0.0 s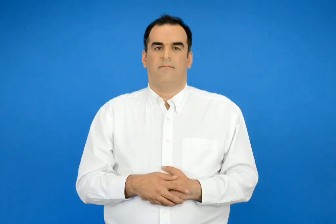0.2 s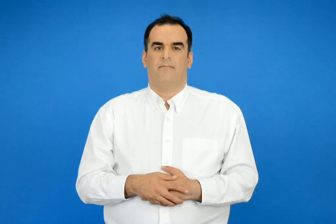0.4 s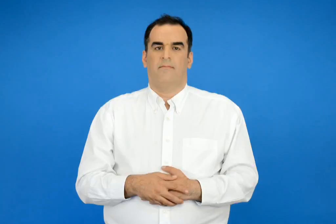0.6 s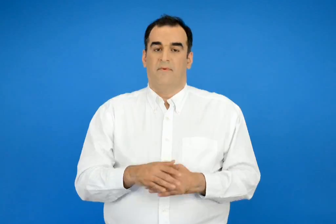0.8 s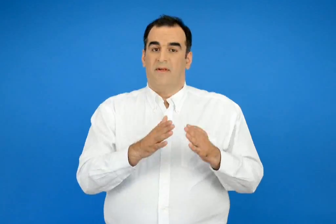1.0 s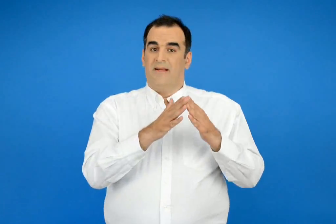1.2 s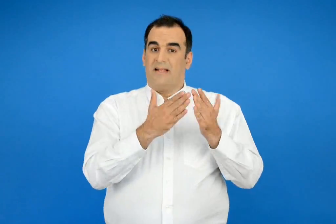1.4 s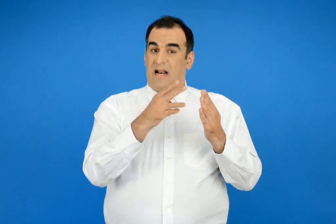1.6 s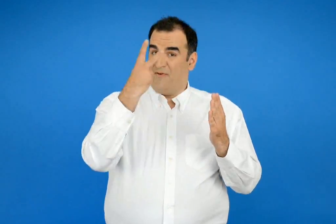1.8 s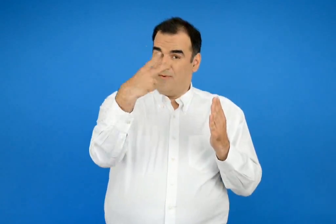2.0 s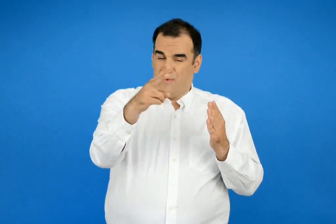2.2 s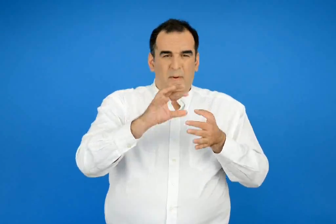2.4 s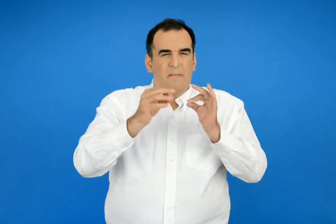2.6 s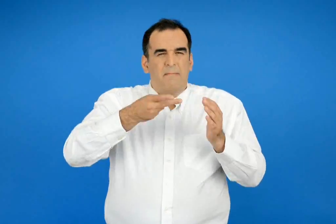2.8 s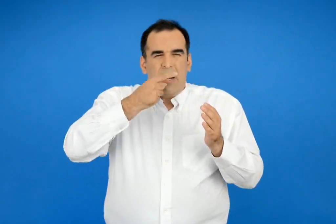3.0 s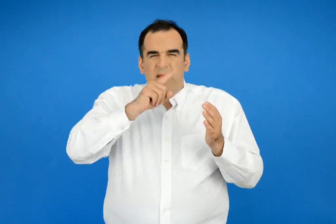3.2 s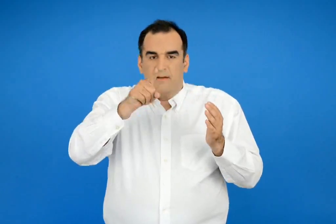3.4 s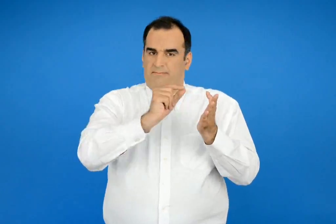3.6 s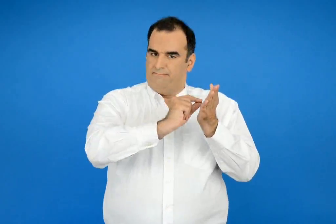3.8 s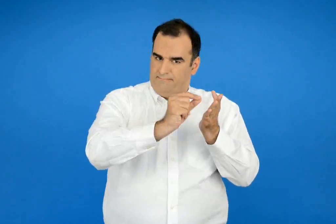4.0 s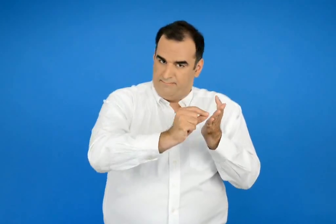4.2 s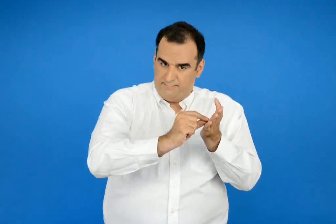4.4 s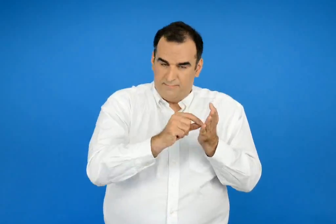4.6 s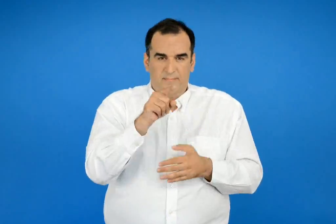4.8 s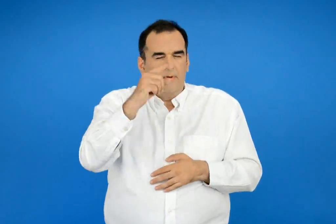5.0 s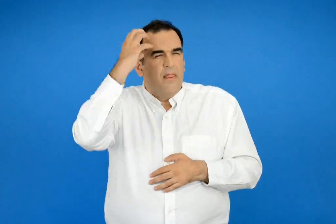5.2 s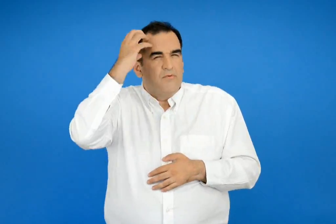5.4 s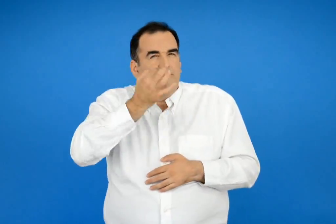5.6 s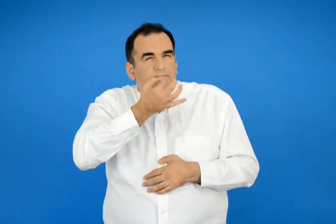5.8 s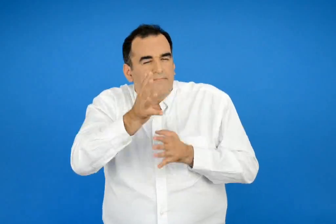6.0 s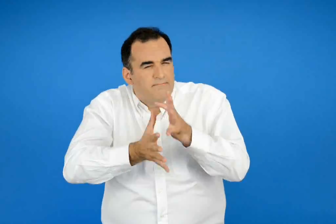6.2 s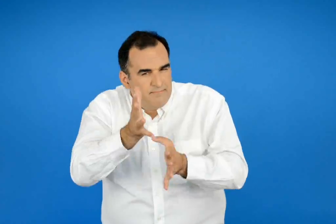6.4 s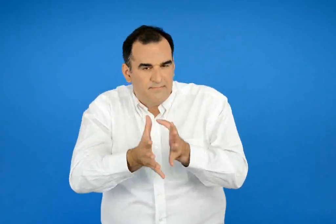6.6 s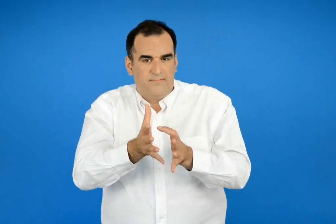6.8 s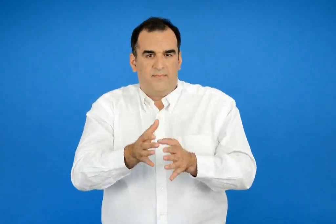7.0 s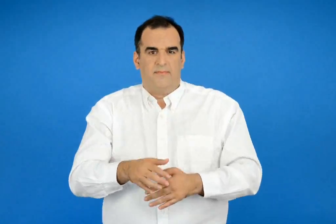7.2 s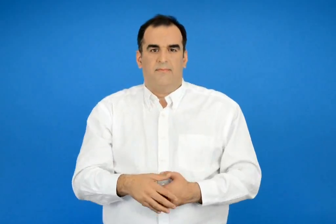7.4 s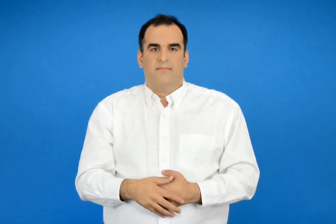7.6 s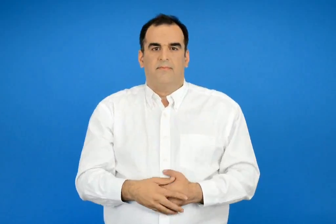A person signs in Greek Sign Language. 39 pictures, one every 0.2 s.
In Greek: γράψε στο τετράδιο σου το δικό σου παραμύθι θυμήσου να πεις
